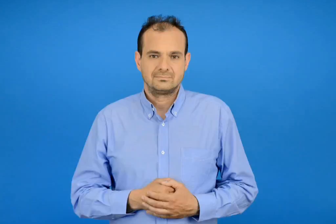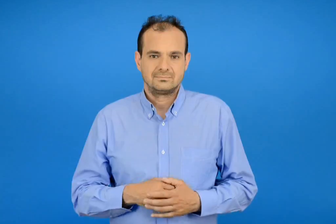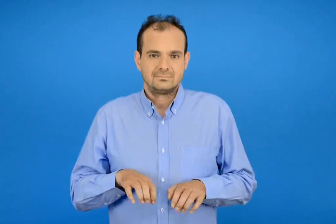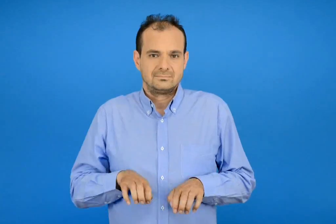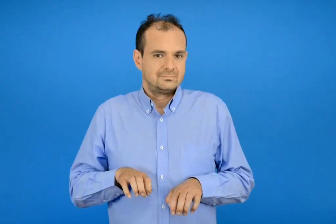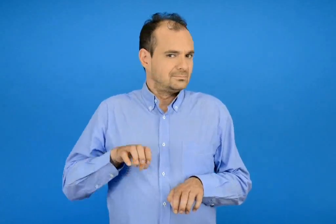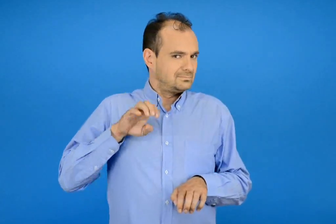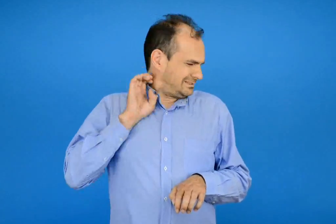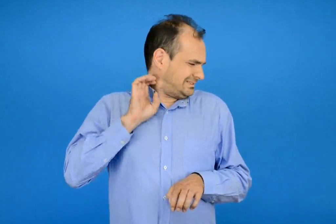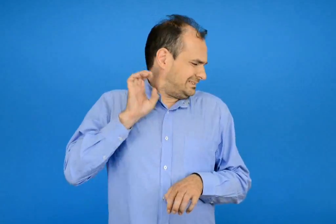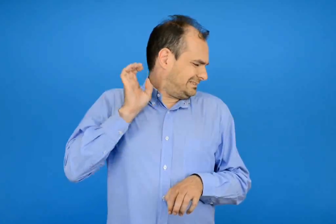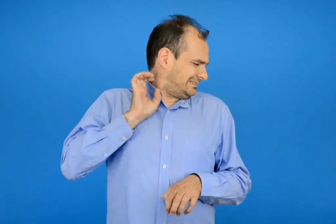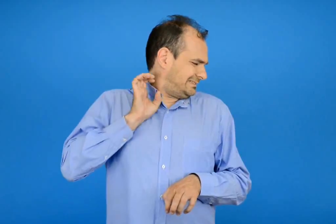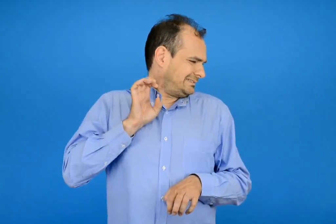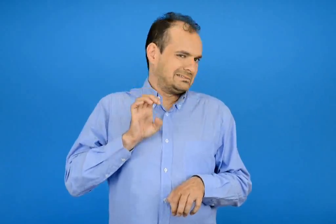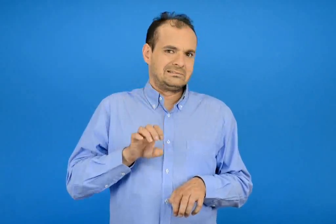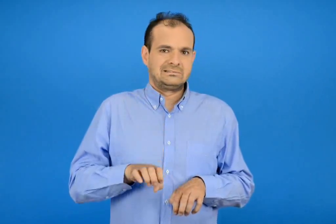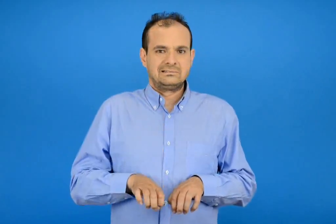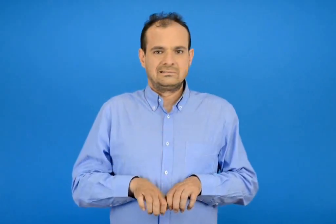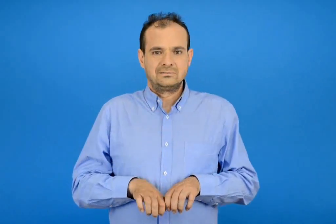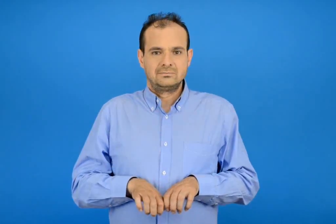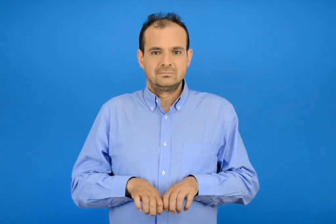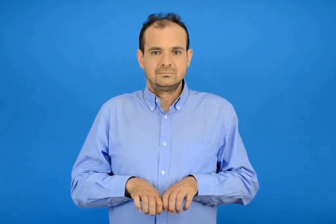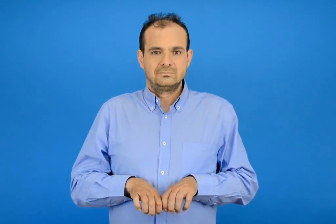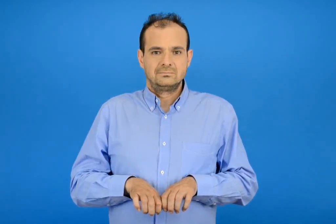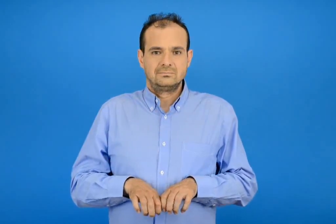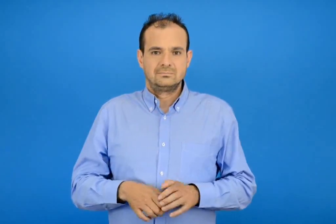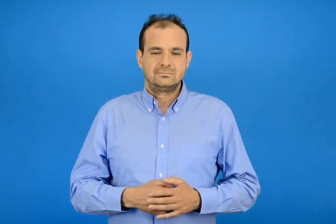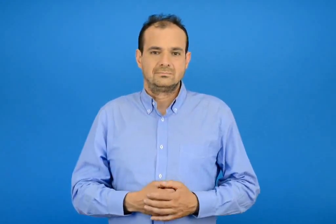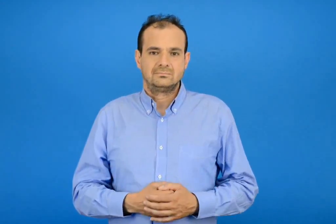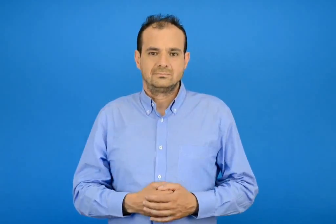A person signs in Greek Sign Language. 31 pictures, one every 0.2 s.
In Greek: ξύνεται
